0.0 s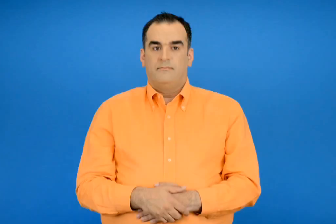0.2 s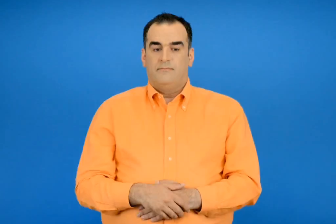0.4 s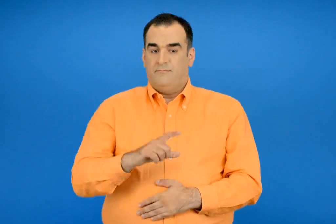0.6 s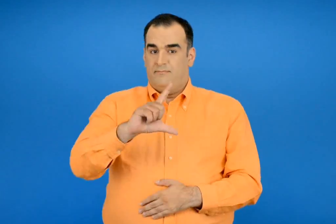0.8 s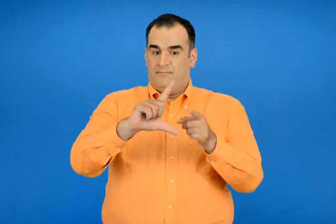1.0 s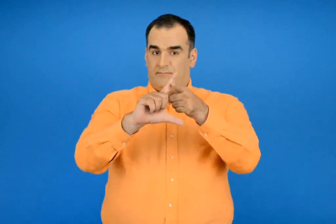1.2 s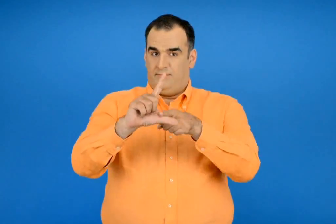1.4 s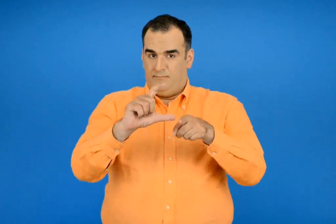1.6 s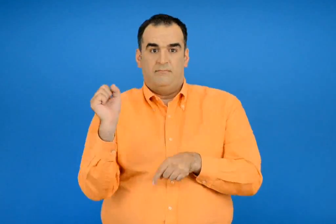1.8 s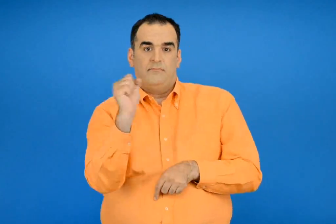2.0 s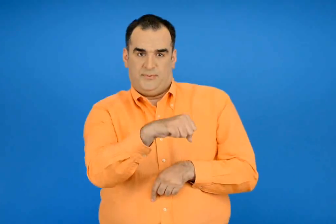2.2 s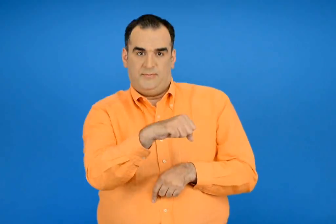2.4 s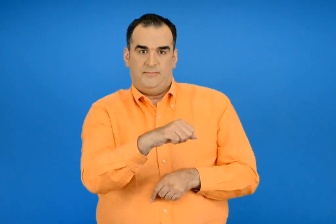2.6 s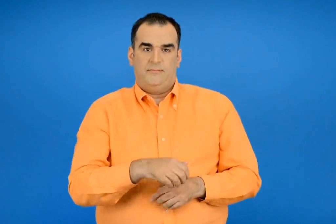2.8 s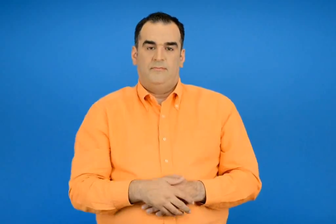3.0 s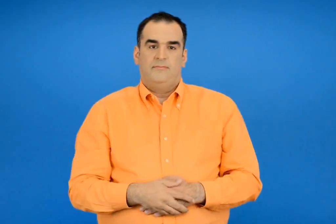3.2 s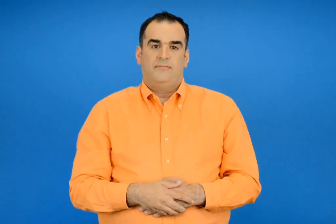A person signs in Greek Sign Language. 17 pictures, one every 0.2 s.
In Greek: > μεγαλύτερο από
